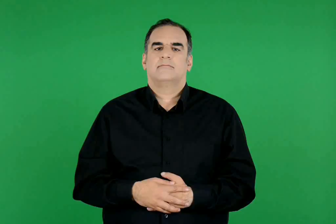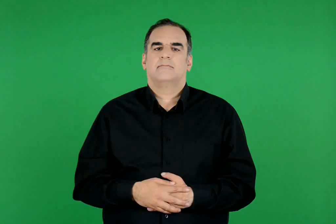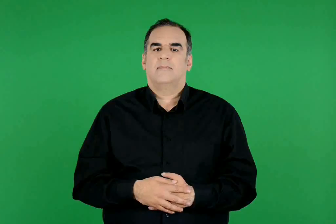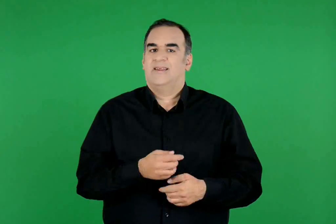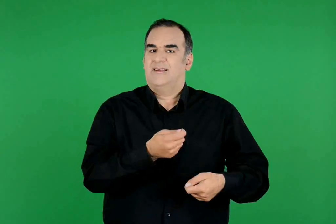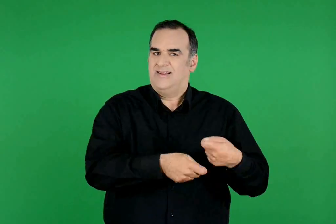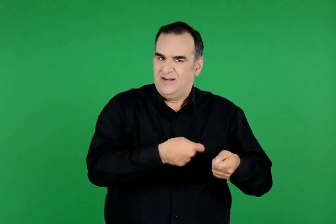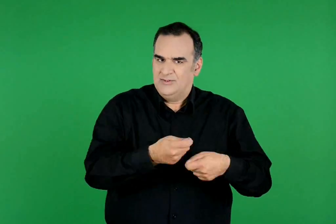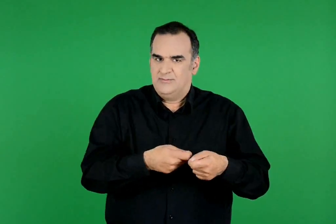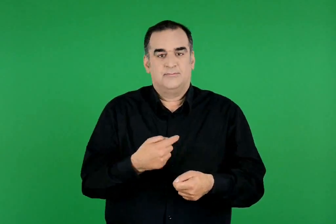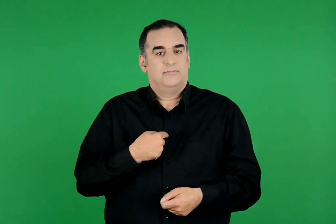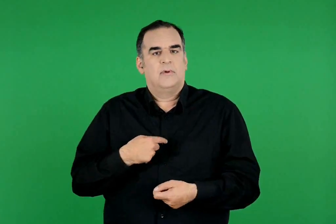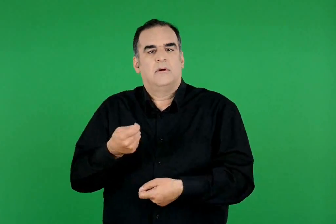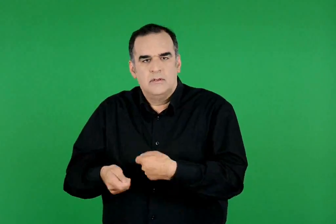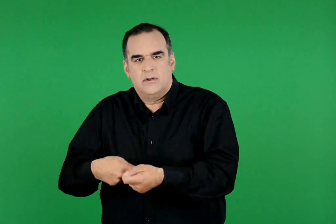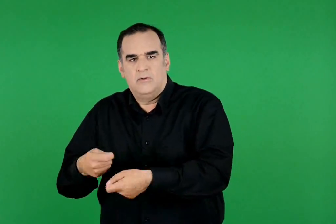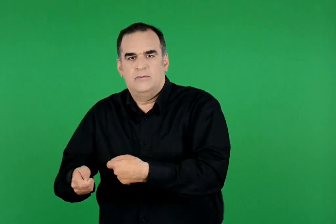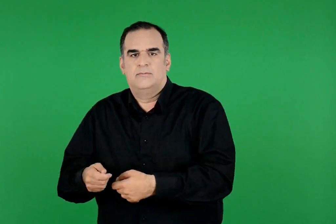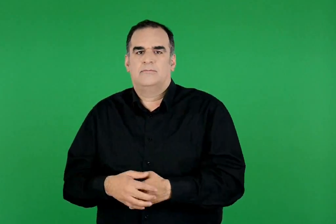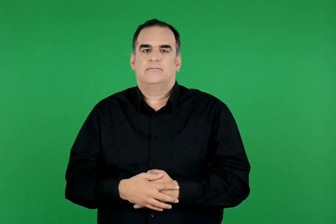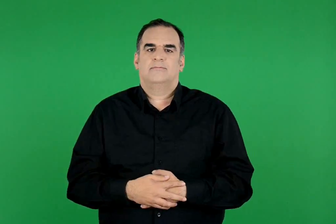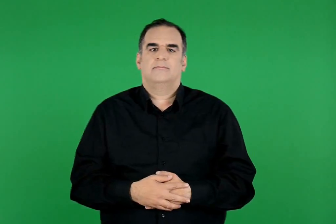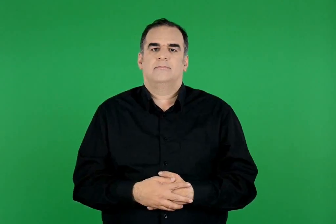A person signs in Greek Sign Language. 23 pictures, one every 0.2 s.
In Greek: κατανάλωση καταναλώνω
